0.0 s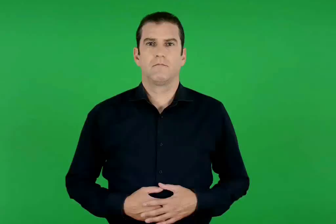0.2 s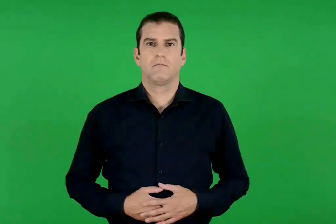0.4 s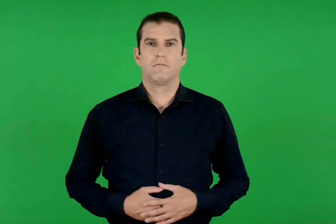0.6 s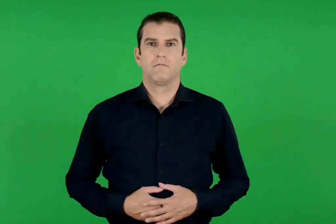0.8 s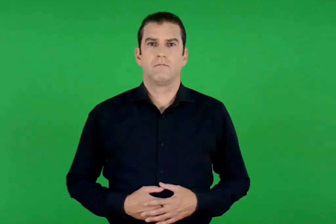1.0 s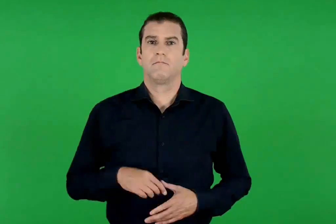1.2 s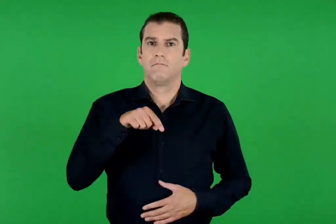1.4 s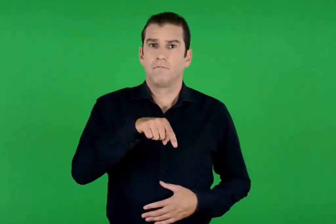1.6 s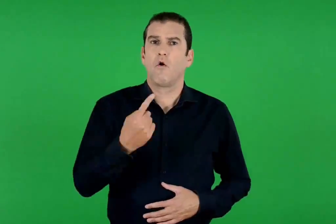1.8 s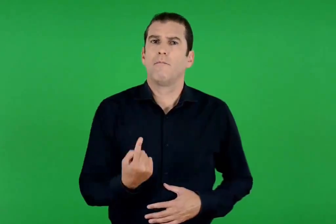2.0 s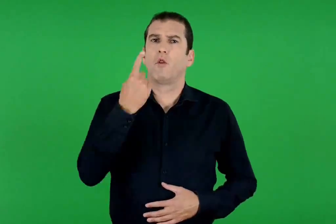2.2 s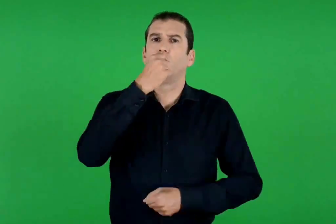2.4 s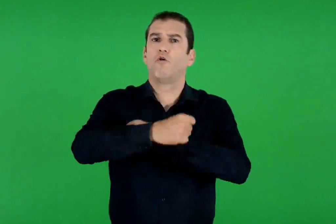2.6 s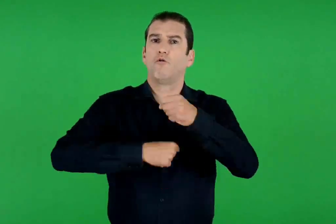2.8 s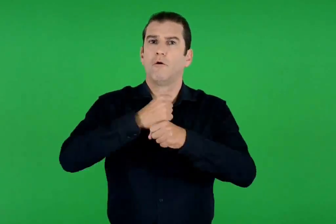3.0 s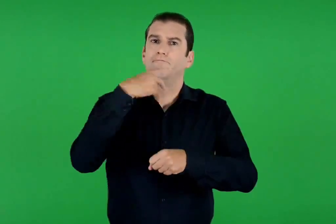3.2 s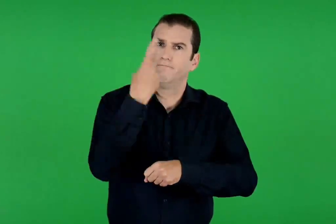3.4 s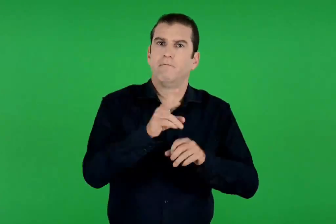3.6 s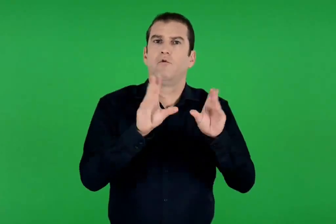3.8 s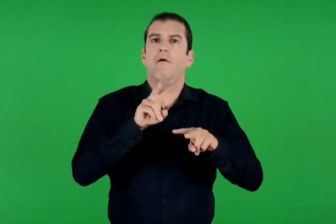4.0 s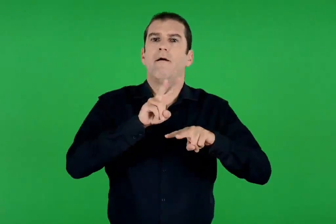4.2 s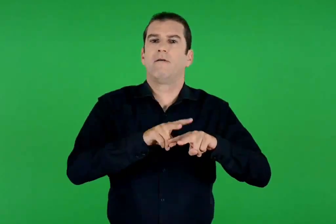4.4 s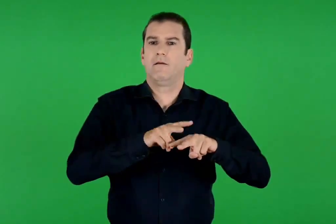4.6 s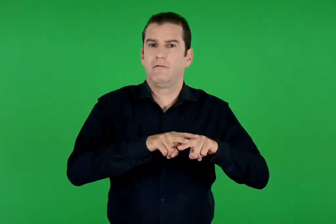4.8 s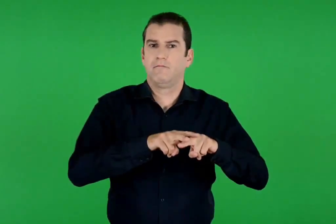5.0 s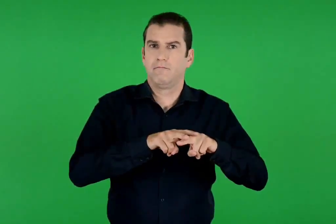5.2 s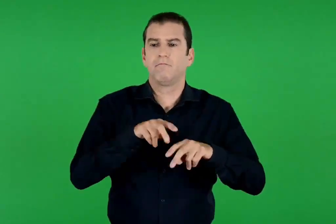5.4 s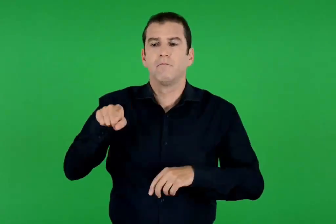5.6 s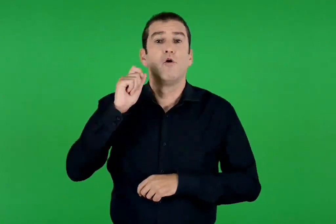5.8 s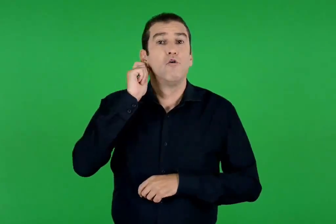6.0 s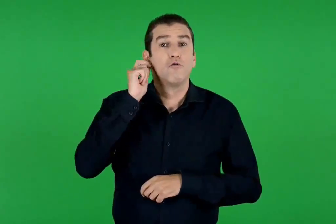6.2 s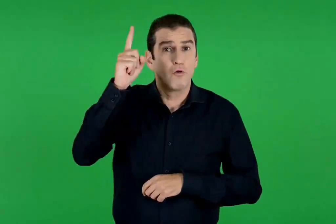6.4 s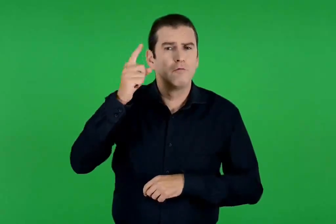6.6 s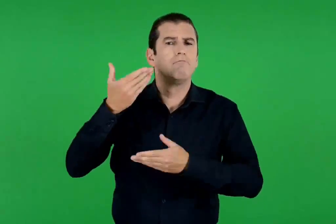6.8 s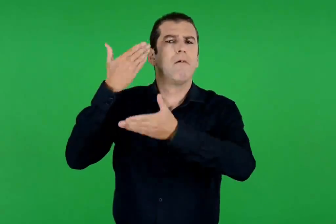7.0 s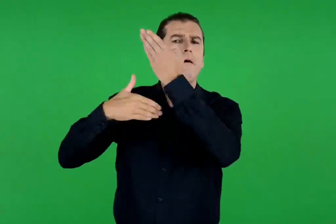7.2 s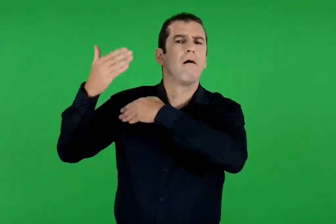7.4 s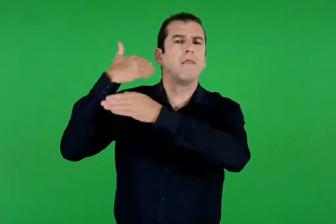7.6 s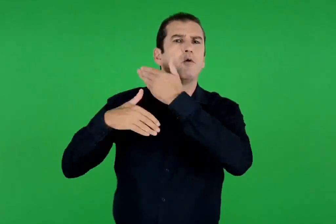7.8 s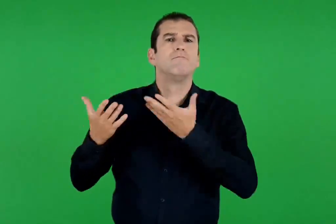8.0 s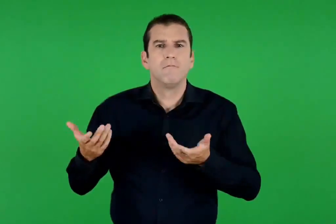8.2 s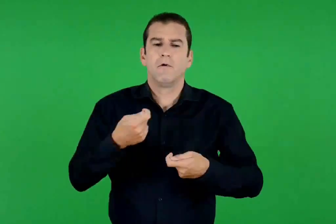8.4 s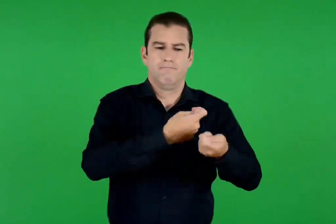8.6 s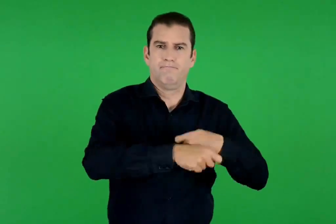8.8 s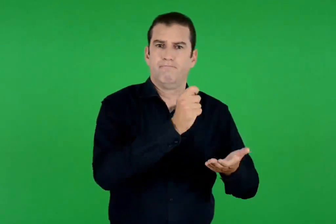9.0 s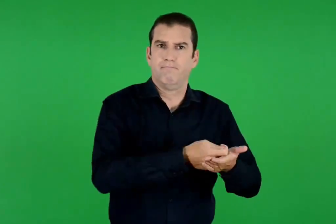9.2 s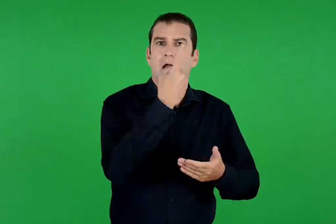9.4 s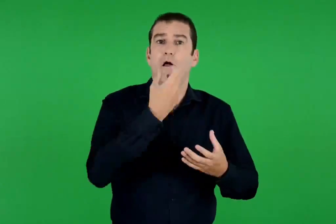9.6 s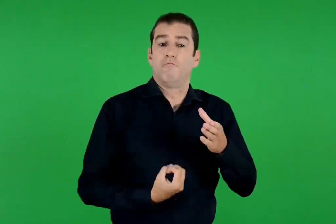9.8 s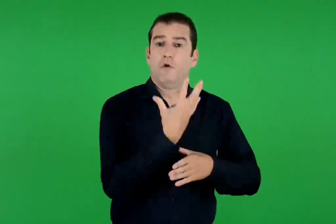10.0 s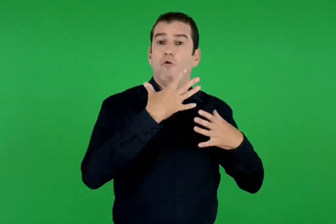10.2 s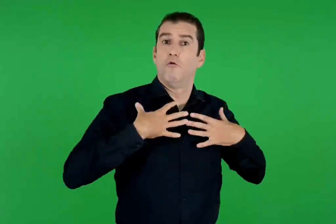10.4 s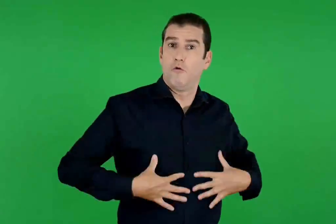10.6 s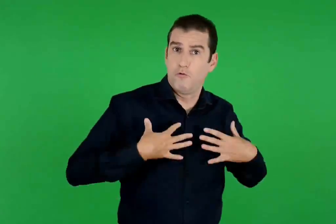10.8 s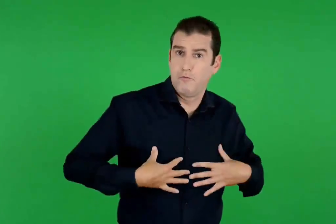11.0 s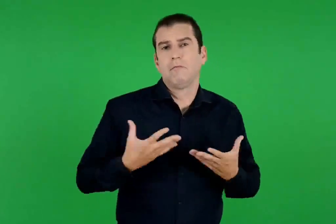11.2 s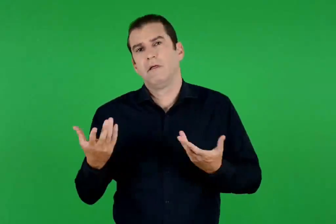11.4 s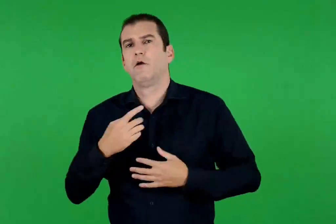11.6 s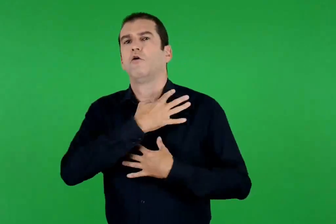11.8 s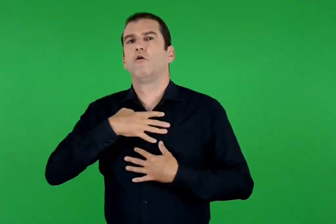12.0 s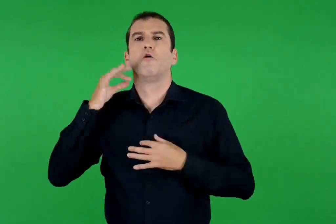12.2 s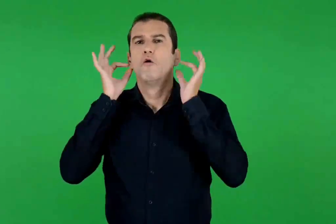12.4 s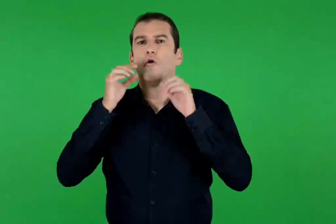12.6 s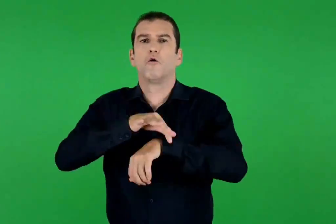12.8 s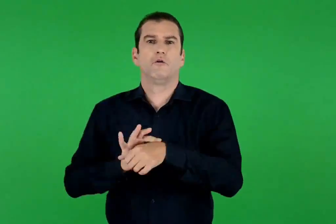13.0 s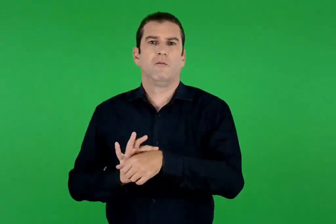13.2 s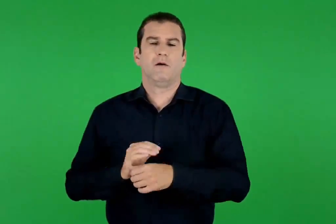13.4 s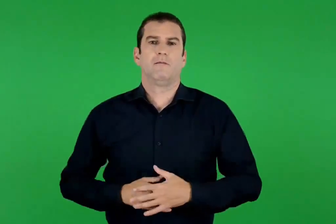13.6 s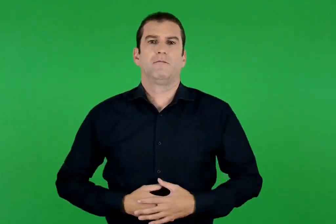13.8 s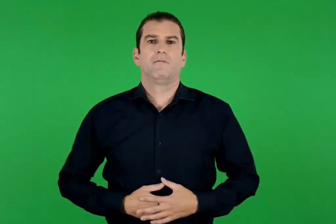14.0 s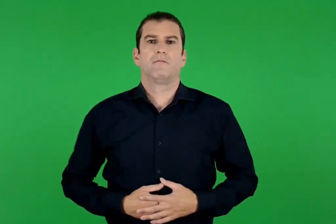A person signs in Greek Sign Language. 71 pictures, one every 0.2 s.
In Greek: είναι η εβραϊκή πρωτοχρονιά. έθιμο της γιορτής είναι η αγορά ενός καινούριου ρούχου ή κοσμήματος
